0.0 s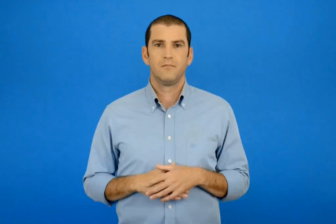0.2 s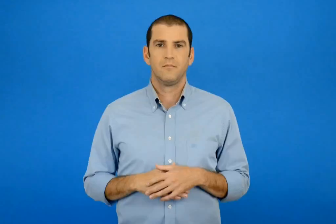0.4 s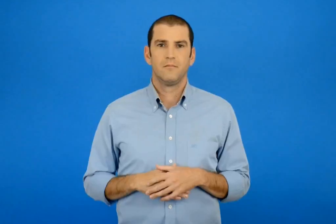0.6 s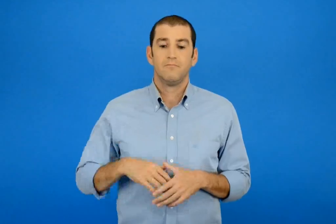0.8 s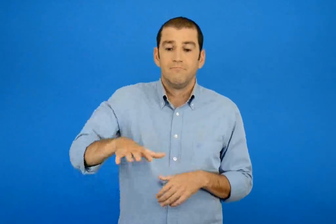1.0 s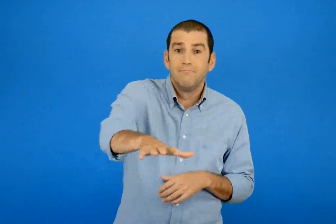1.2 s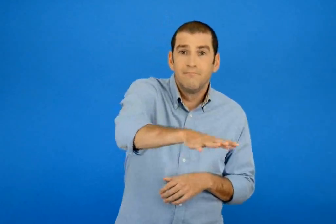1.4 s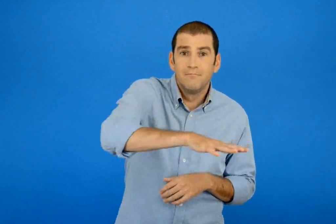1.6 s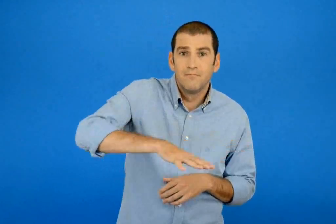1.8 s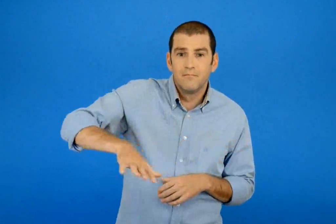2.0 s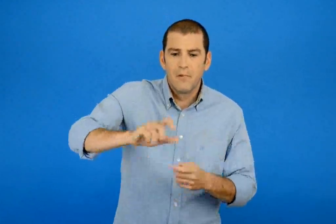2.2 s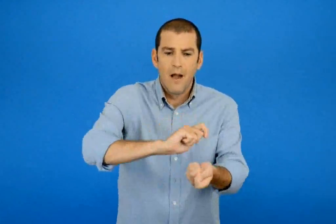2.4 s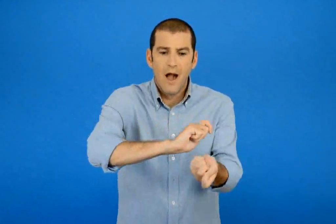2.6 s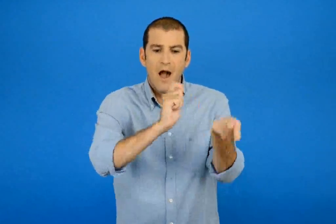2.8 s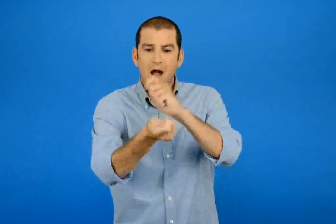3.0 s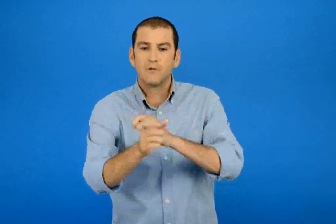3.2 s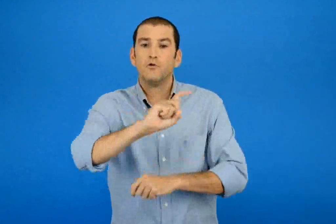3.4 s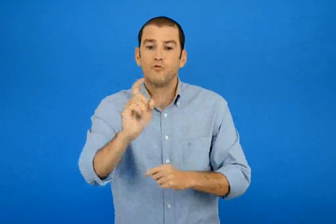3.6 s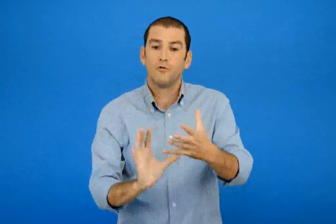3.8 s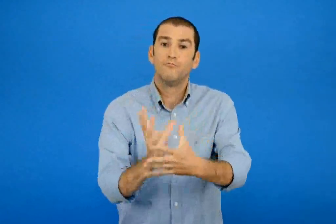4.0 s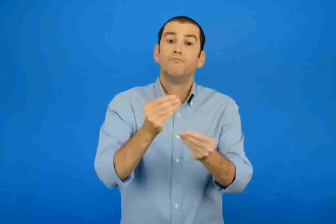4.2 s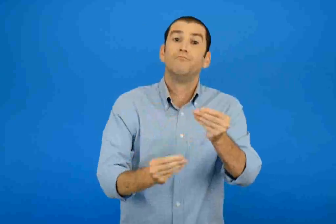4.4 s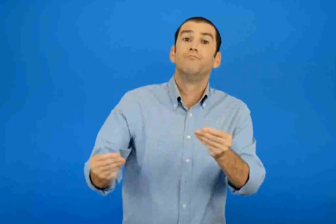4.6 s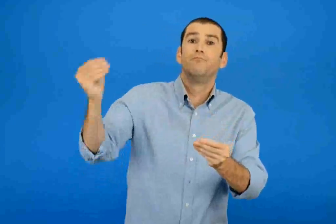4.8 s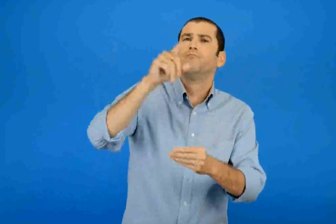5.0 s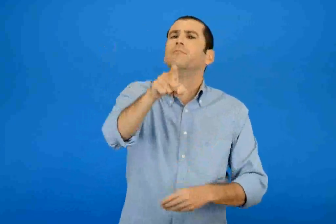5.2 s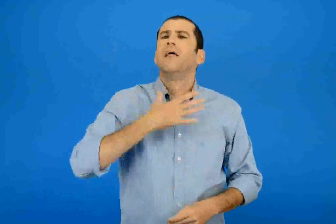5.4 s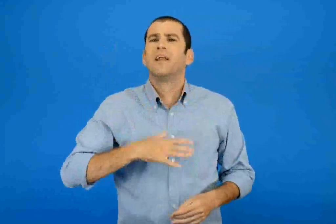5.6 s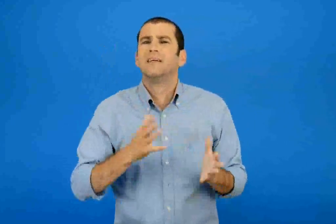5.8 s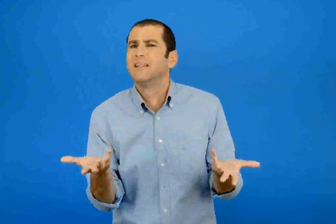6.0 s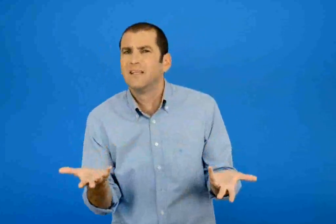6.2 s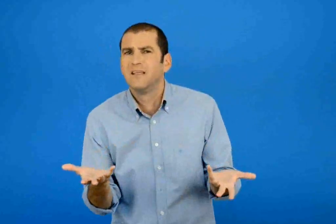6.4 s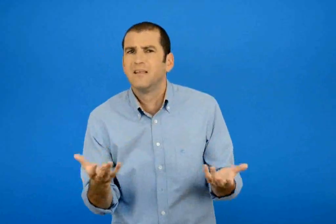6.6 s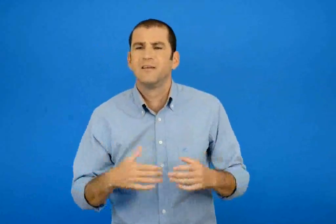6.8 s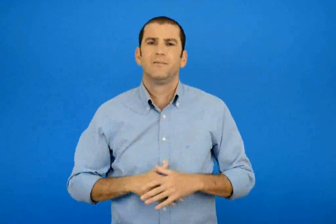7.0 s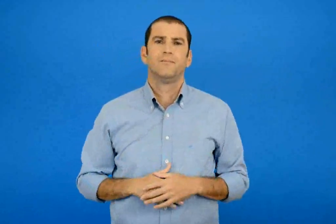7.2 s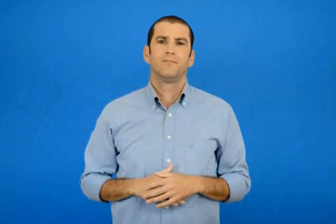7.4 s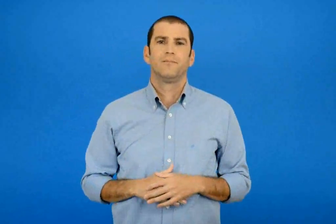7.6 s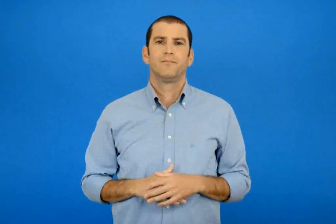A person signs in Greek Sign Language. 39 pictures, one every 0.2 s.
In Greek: τι θα ήθελες να αλλάξει για να γινει καλύτερο ;
